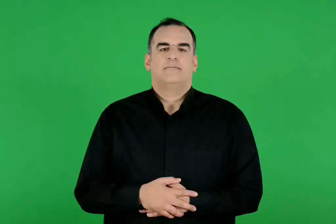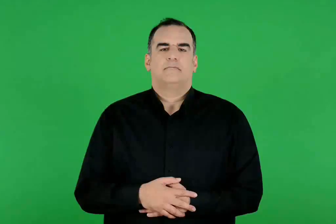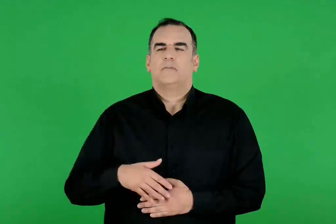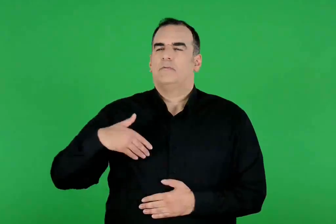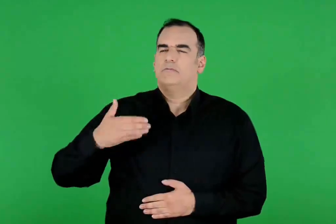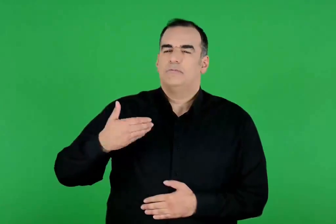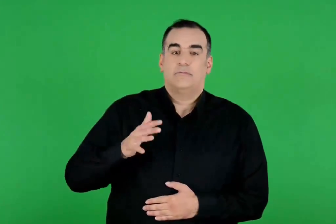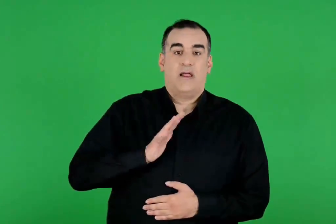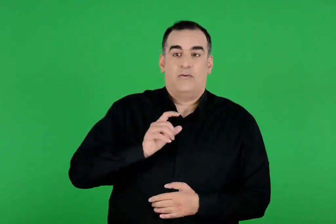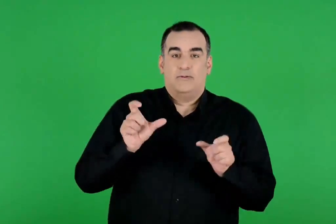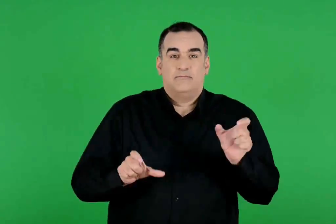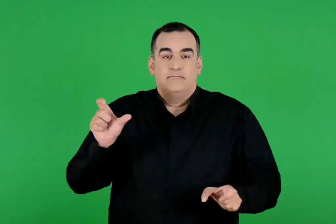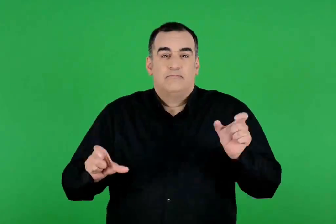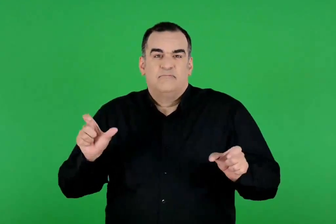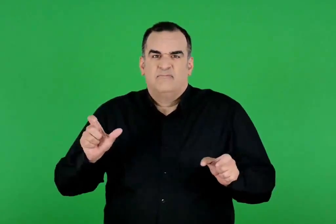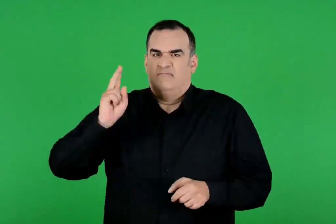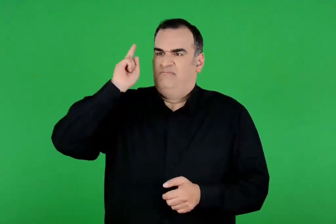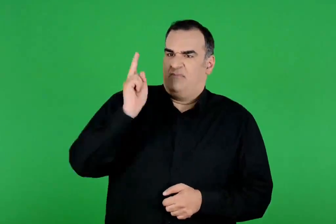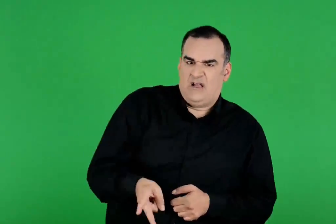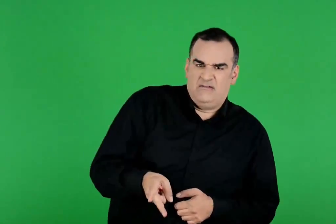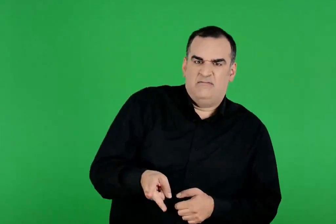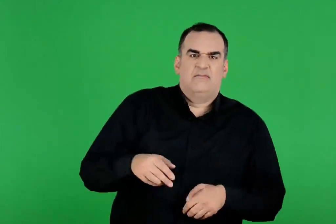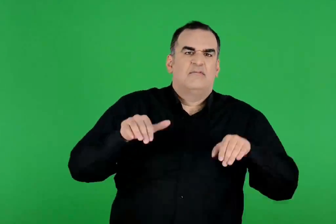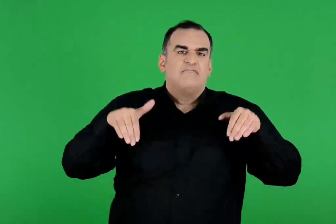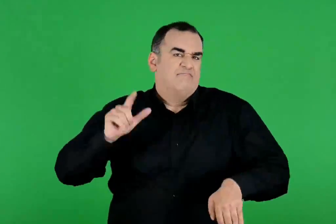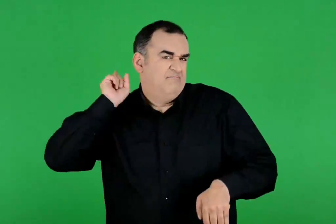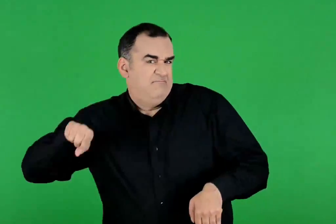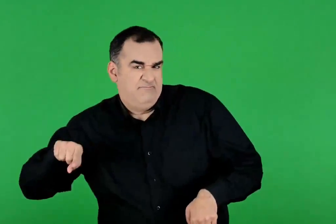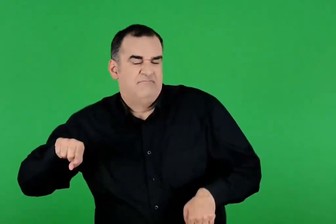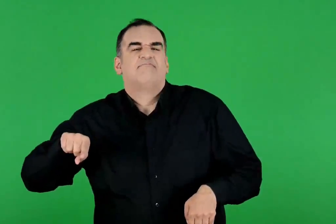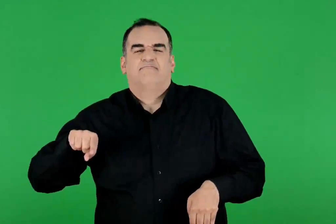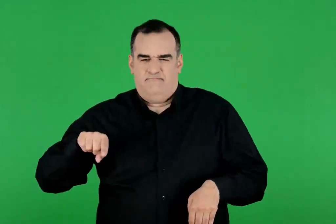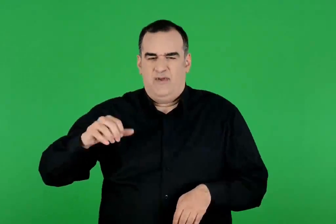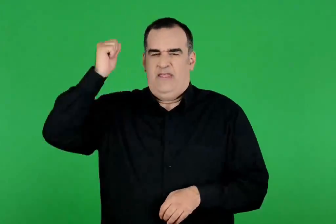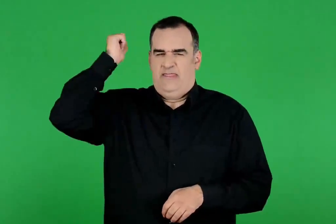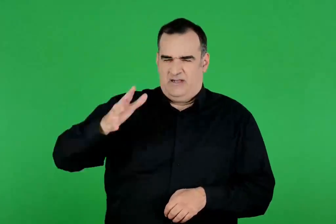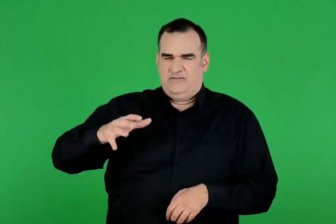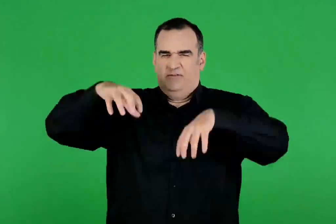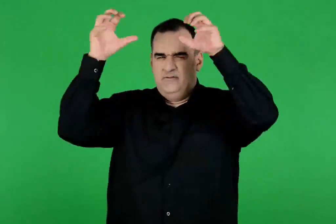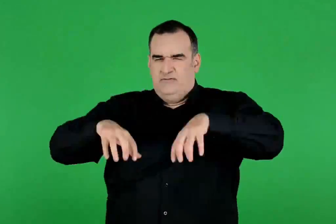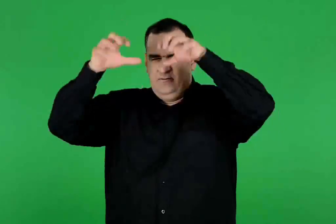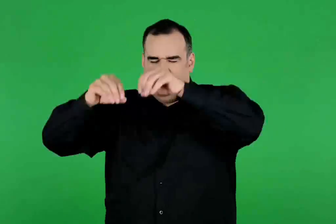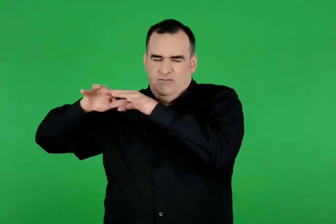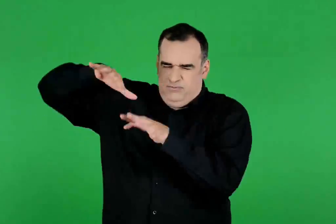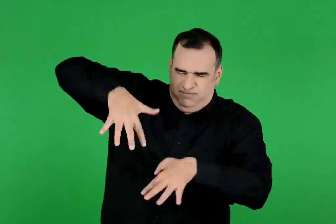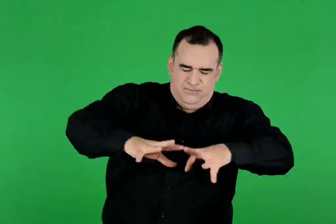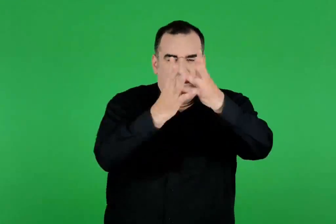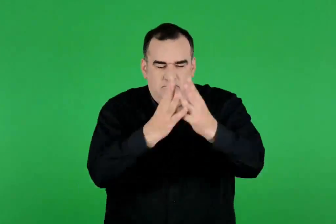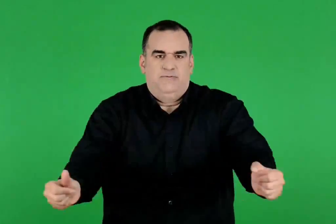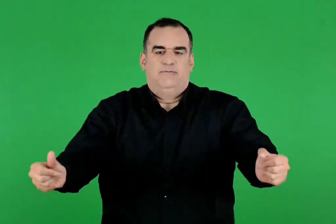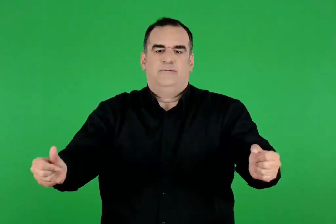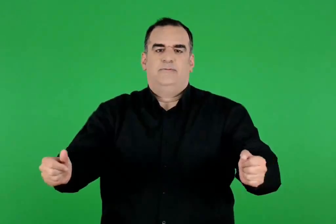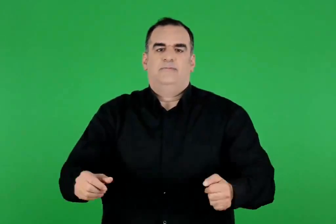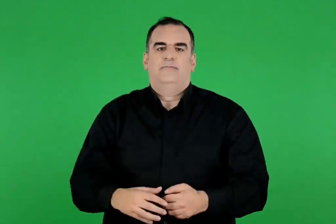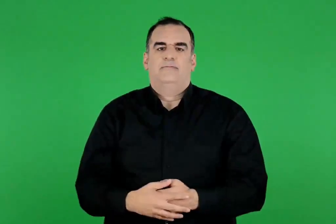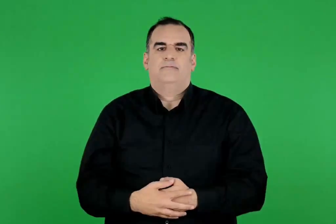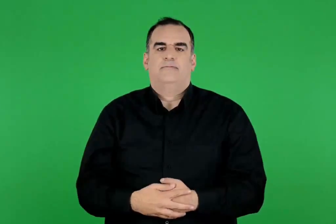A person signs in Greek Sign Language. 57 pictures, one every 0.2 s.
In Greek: αργότερα , που οι άνθρωποι έγιναν κακοί και ανυπάκουοι , ο δίας έκανε κατακλυσμό , για να τους εξαφανίσει
